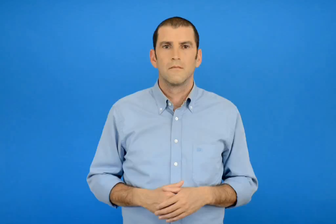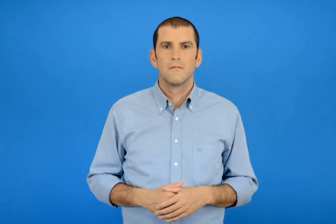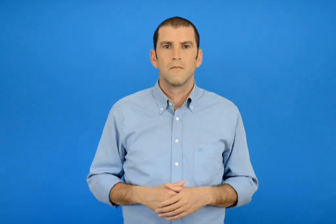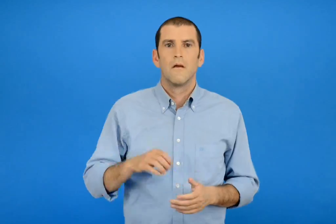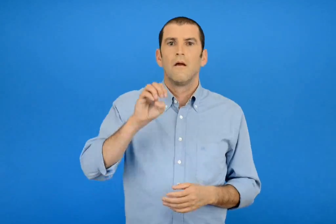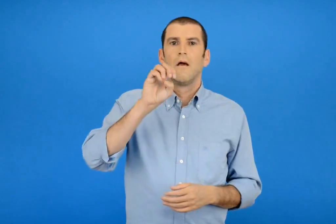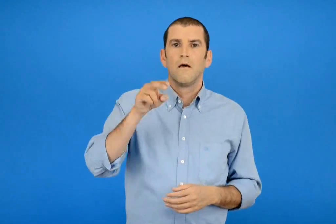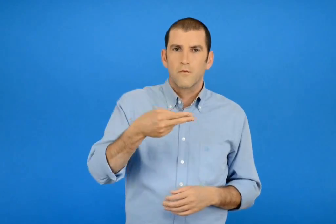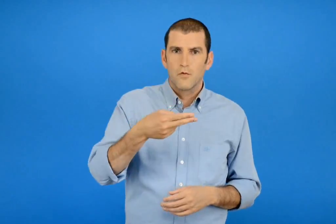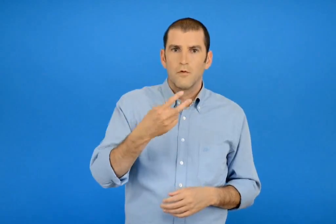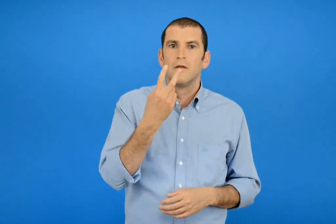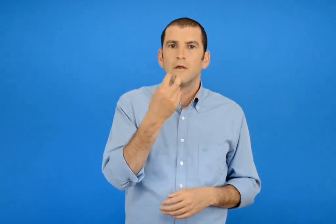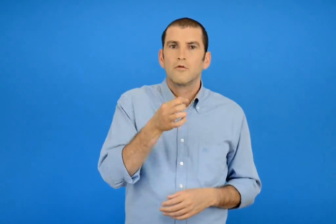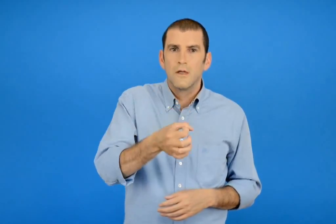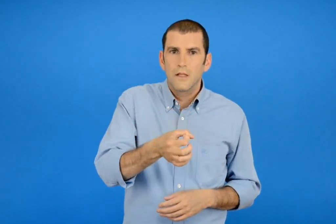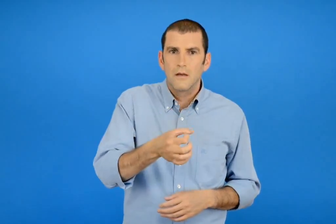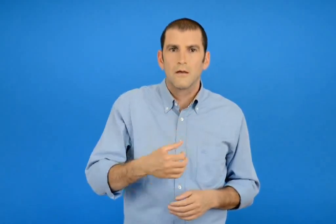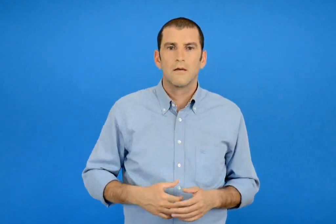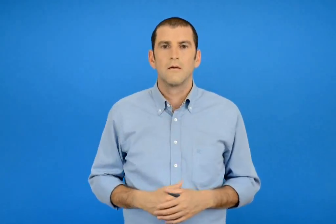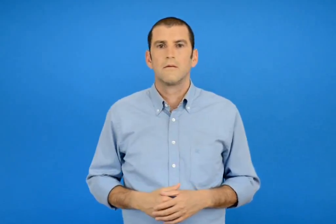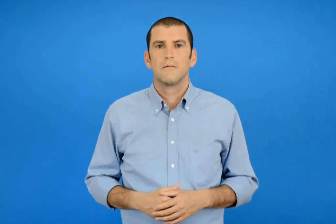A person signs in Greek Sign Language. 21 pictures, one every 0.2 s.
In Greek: 20 λεπτό του €
